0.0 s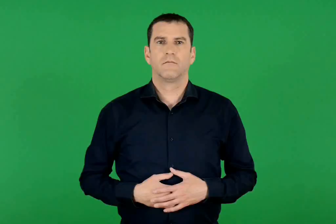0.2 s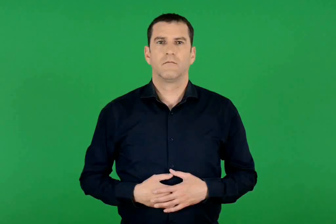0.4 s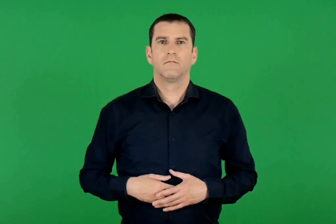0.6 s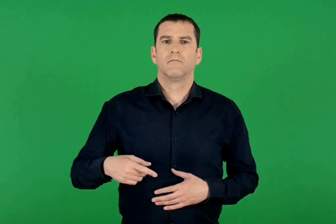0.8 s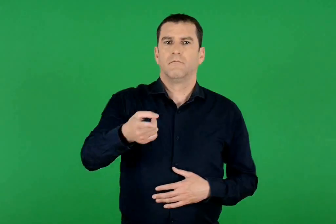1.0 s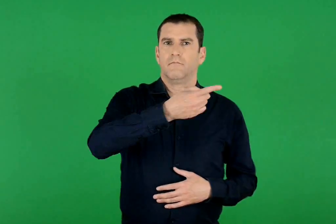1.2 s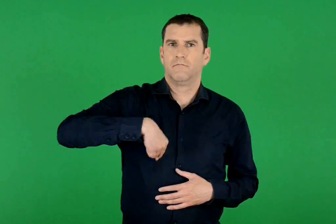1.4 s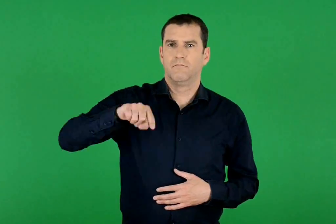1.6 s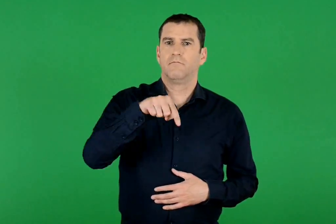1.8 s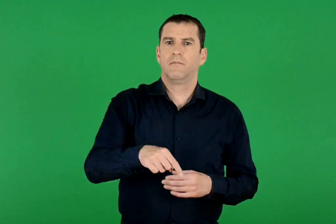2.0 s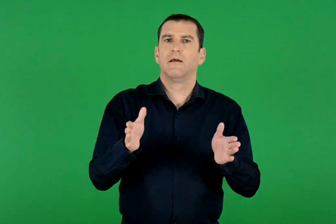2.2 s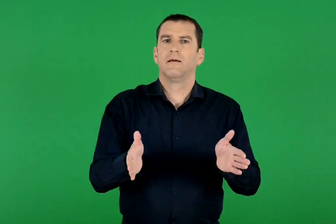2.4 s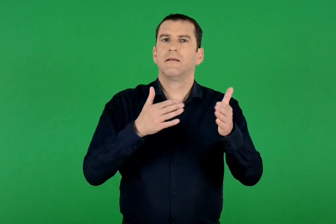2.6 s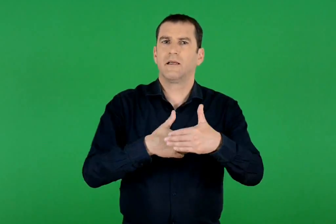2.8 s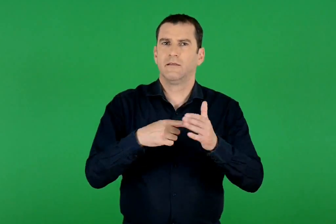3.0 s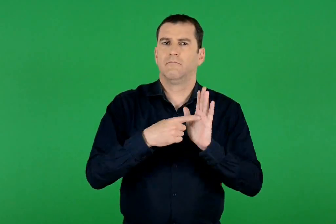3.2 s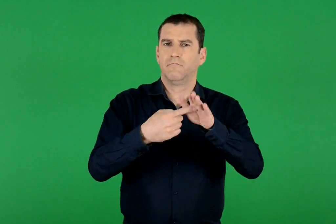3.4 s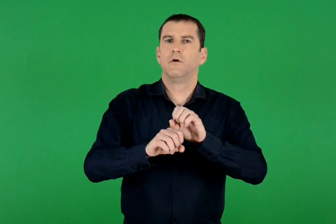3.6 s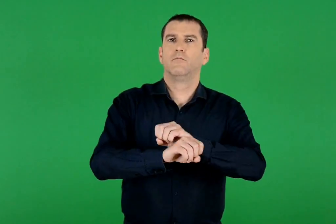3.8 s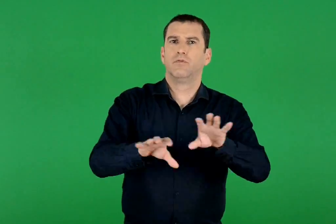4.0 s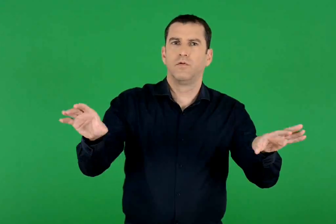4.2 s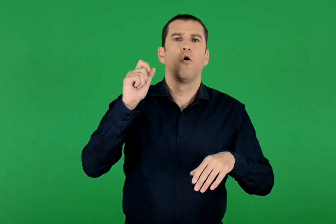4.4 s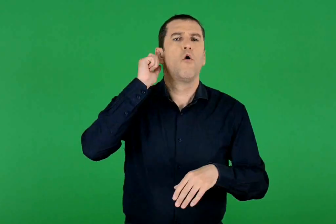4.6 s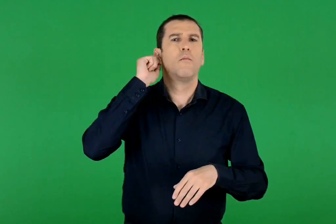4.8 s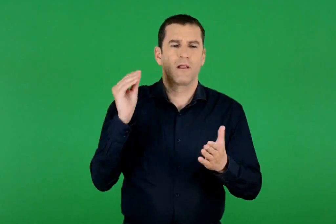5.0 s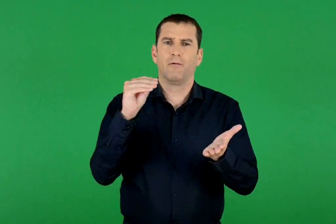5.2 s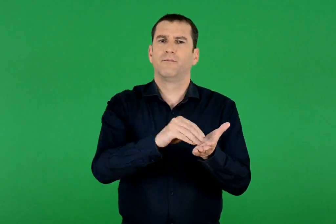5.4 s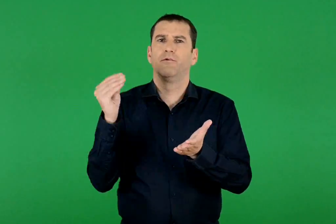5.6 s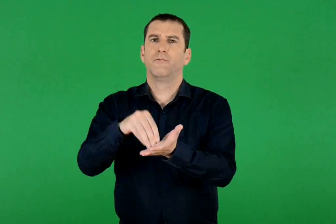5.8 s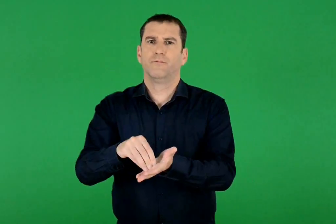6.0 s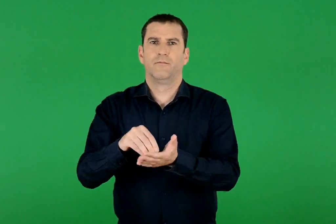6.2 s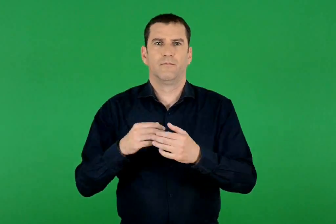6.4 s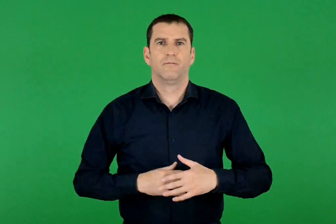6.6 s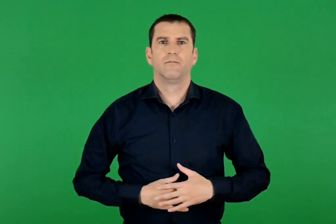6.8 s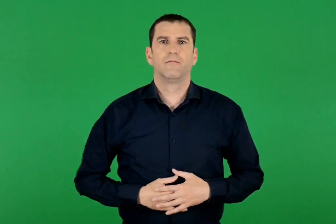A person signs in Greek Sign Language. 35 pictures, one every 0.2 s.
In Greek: ανακοινώνουμε στην τάξη τα ονόματα που δώσαμε
